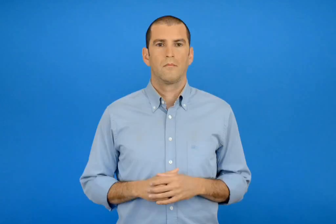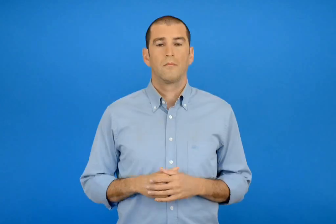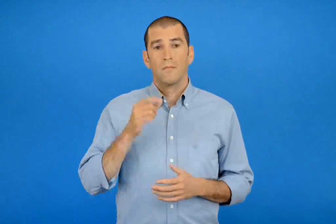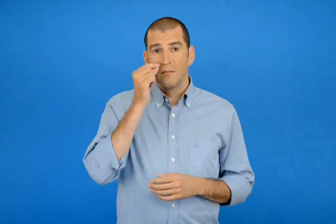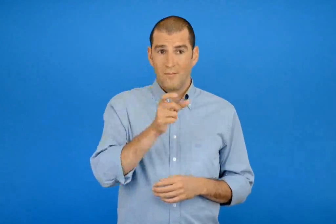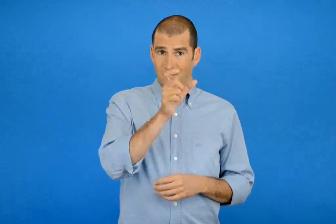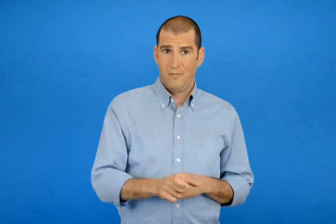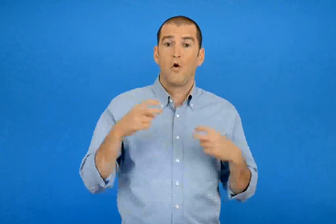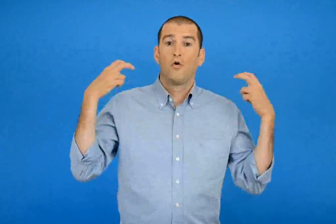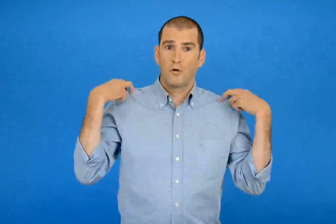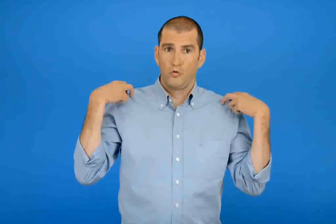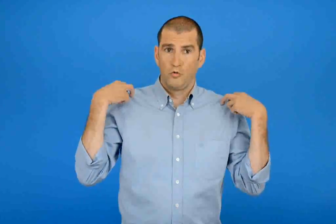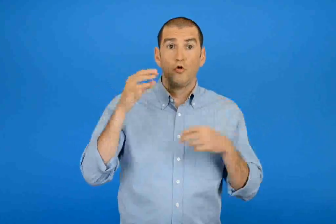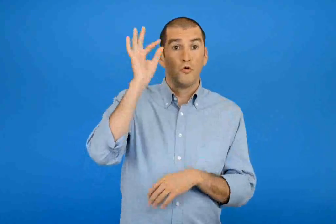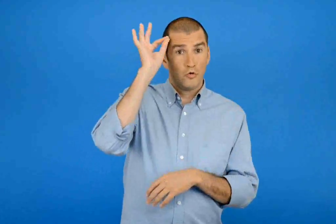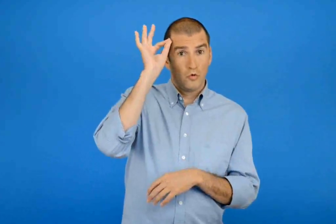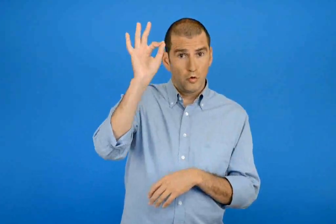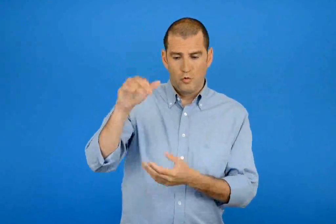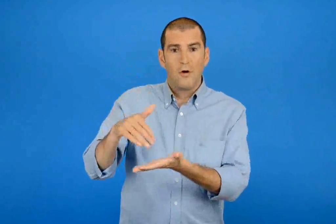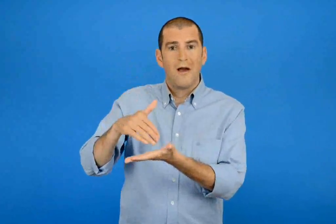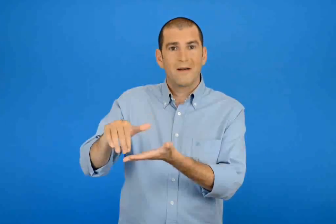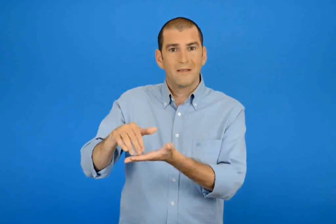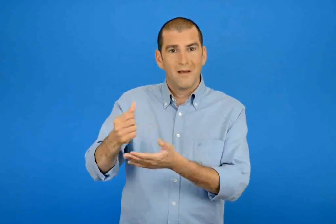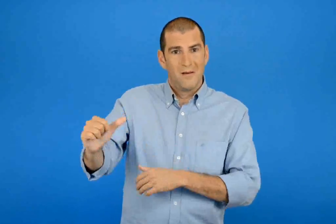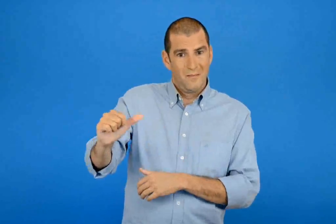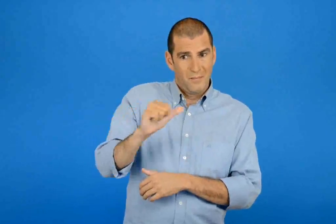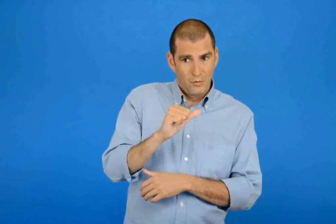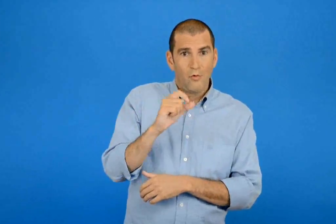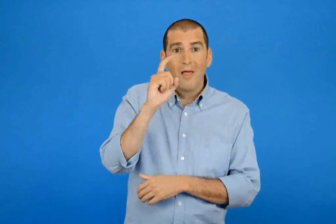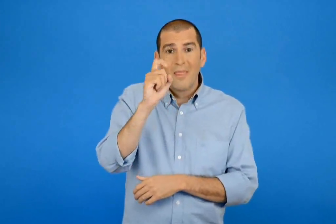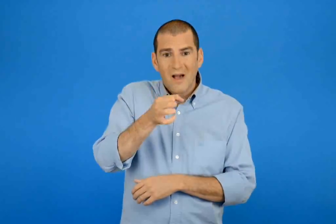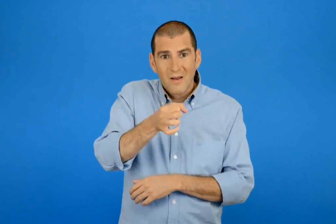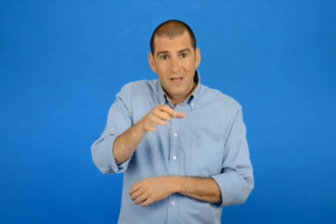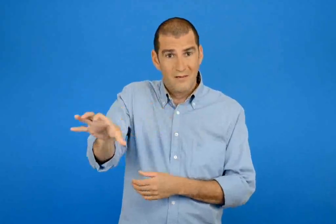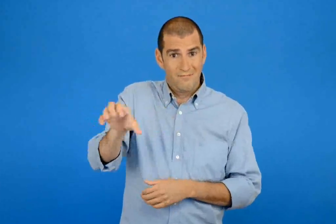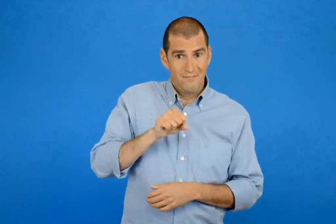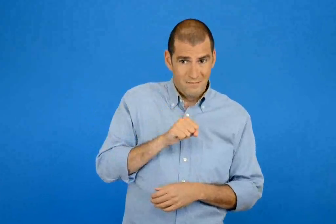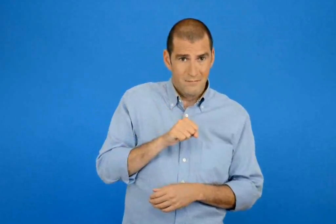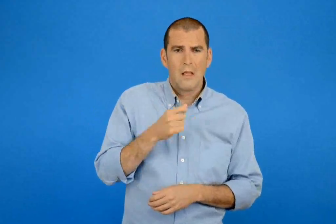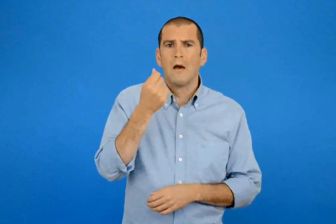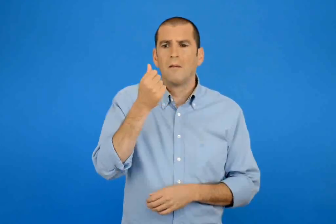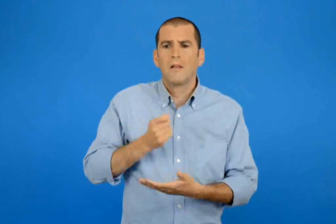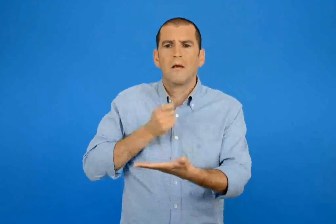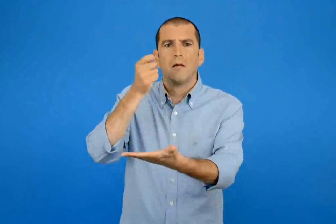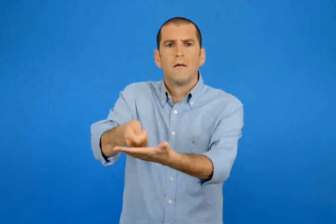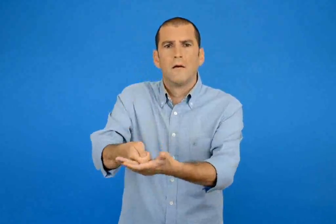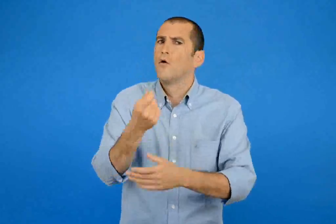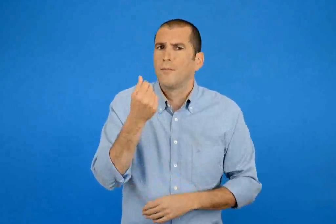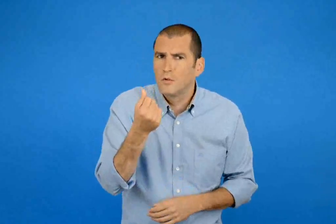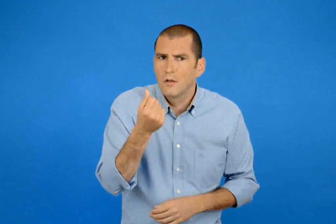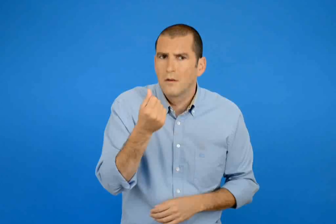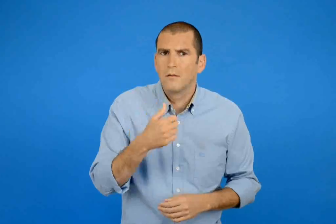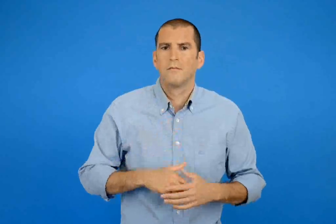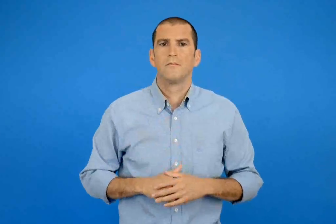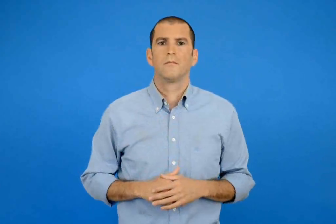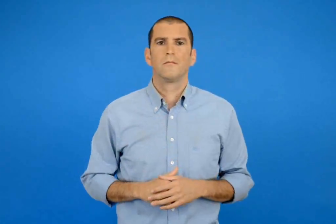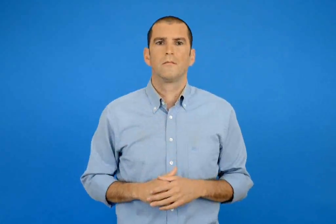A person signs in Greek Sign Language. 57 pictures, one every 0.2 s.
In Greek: πόσα χρήματα έπρεπε να δώσει ο χρηστός ώστε να πάρει ρέστα 10 λεπτά ;
